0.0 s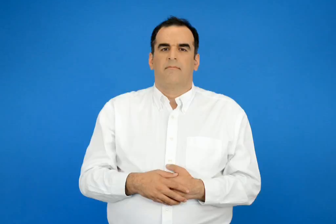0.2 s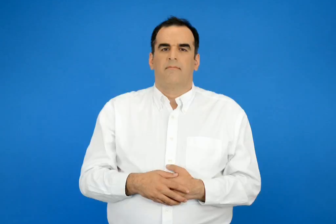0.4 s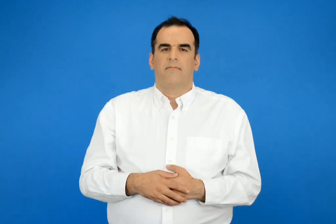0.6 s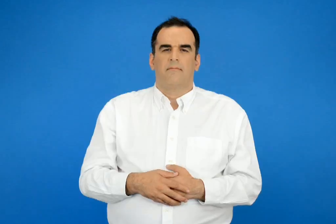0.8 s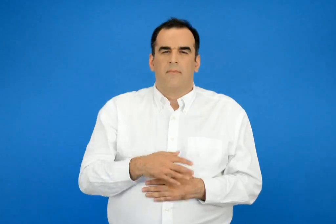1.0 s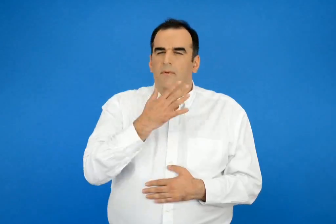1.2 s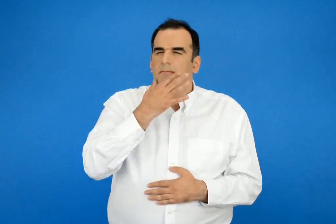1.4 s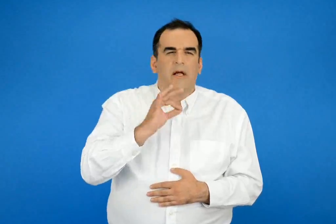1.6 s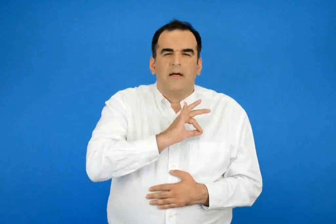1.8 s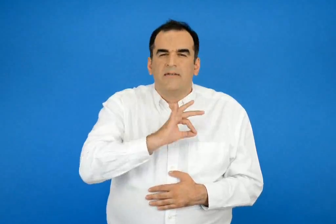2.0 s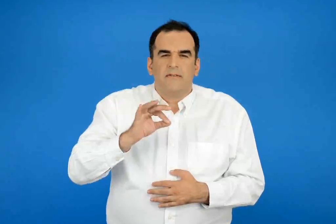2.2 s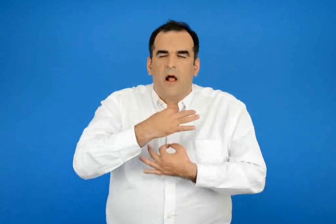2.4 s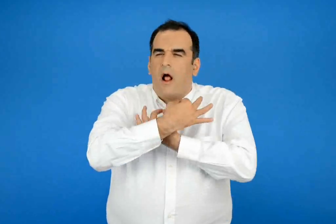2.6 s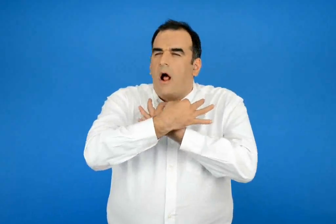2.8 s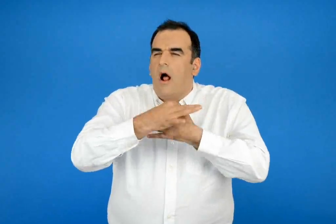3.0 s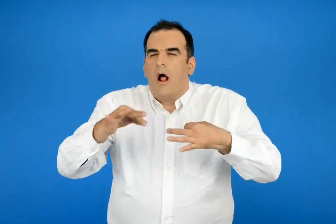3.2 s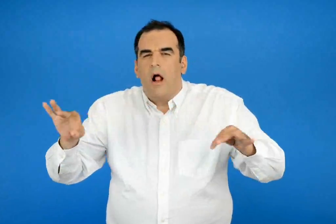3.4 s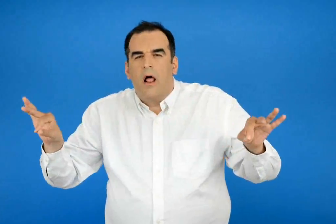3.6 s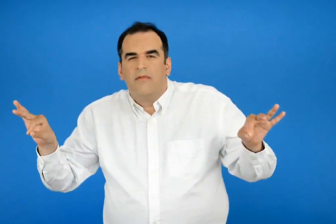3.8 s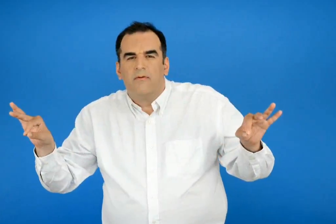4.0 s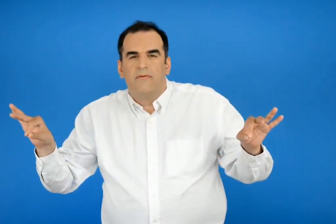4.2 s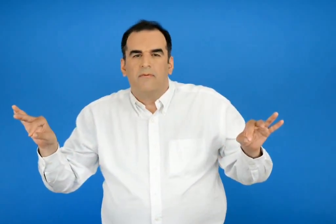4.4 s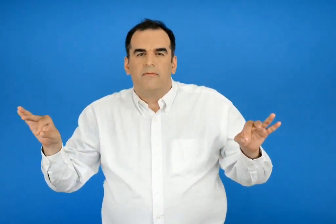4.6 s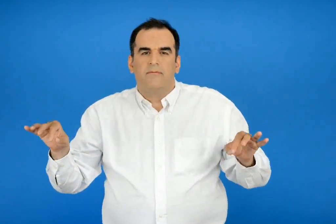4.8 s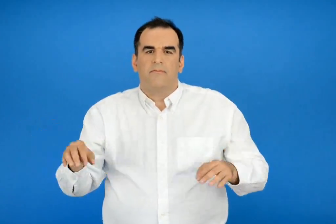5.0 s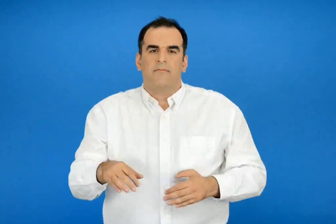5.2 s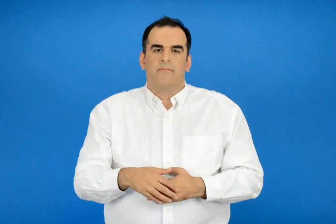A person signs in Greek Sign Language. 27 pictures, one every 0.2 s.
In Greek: που έμοιαζε έρημο
